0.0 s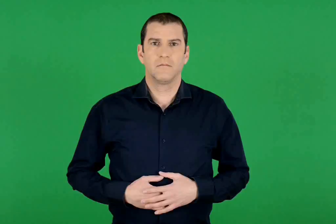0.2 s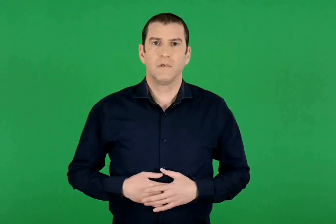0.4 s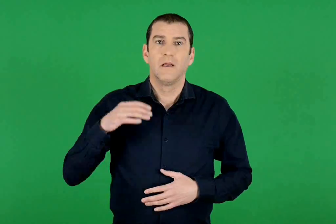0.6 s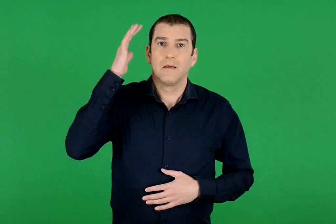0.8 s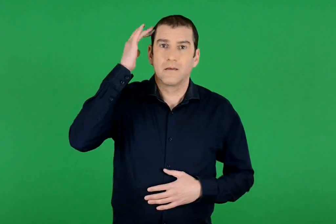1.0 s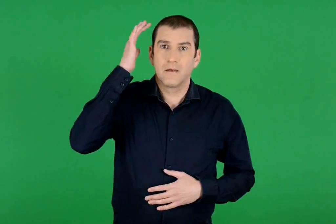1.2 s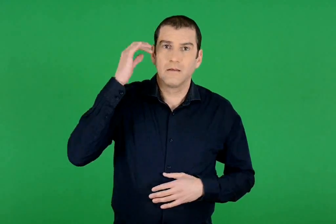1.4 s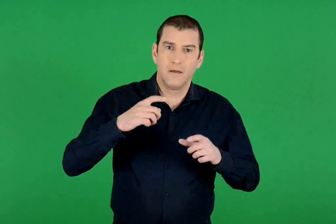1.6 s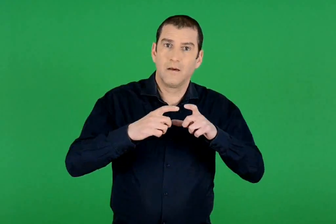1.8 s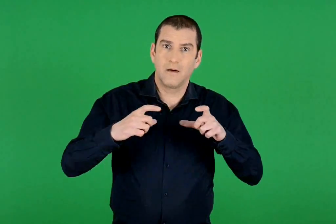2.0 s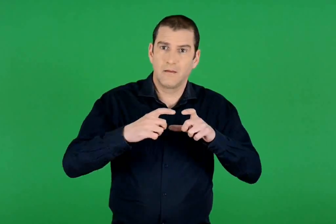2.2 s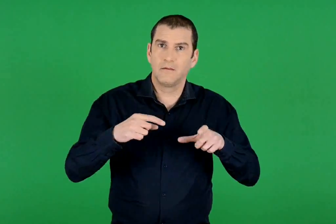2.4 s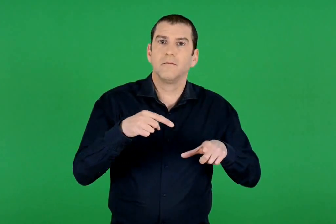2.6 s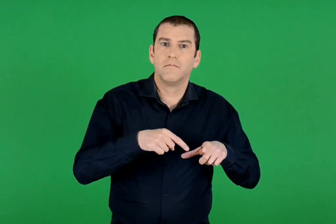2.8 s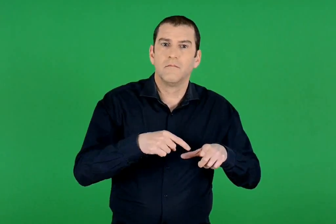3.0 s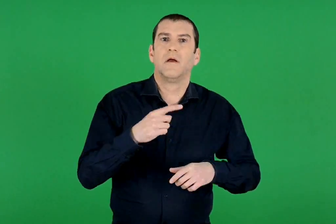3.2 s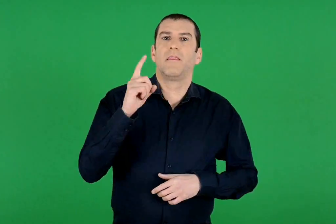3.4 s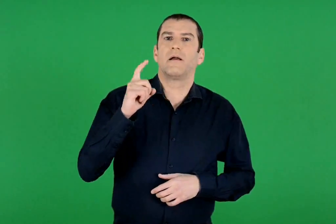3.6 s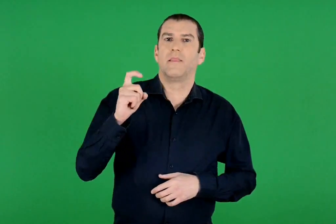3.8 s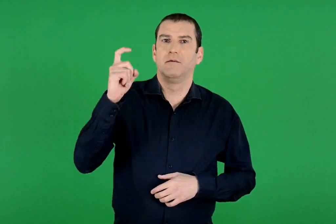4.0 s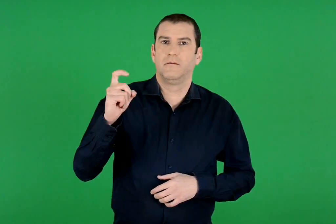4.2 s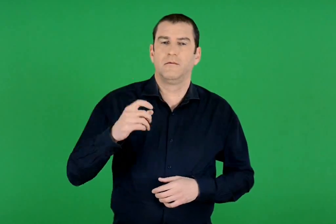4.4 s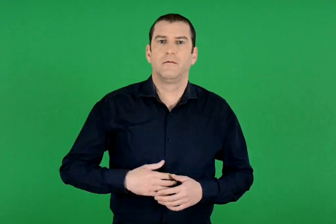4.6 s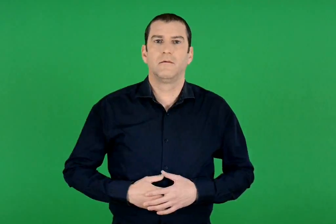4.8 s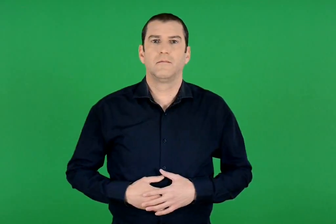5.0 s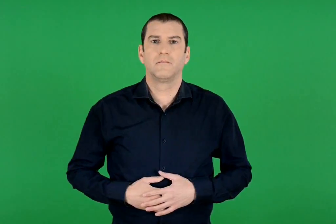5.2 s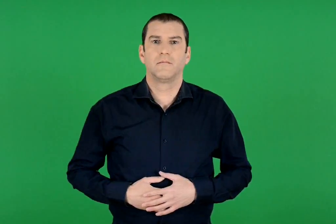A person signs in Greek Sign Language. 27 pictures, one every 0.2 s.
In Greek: οι κίτρινες κάρτες δείχνουν τις δεκάδες
